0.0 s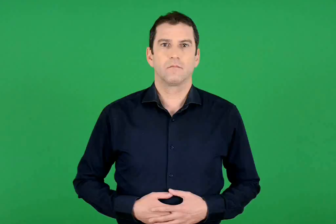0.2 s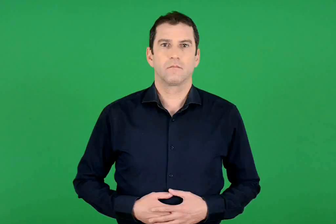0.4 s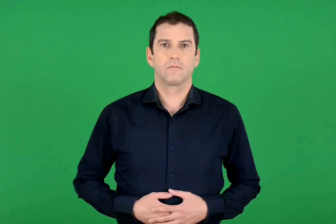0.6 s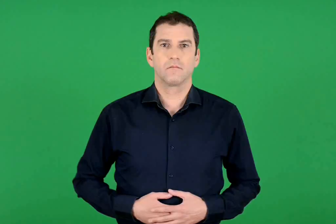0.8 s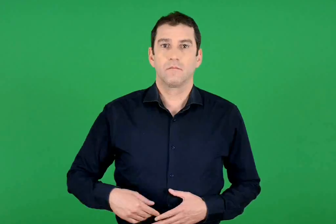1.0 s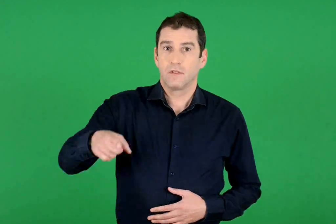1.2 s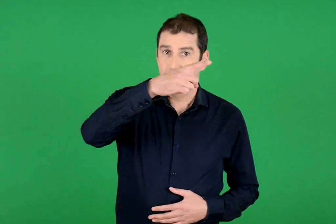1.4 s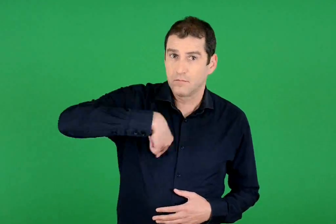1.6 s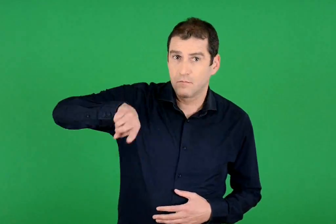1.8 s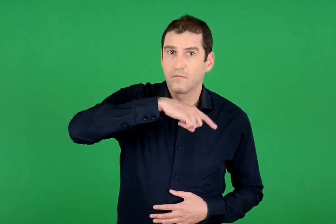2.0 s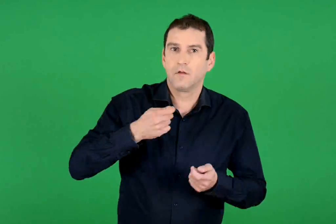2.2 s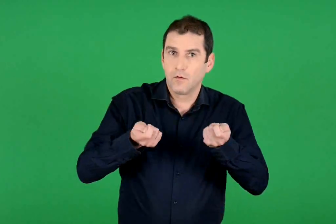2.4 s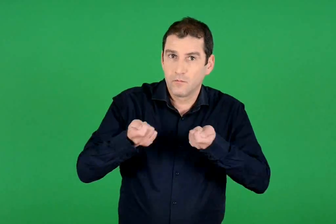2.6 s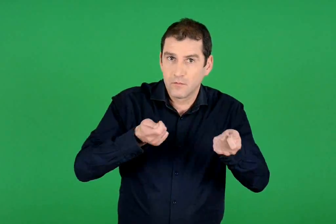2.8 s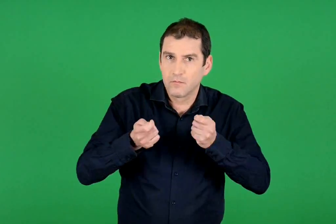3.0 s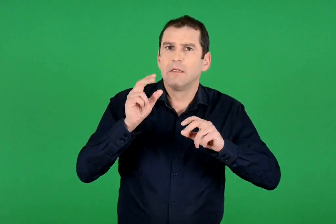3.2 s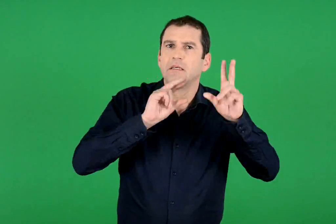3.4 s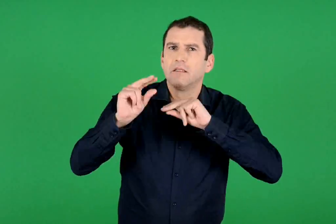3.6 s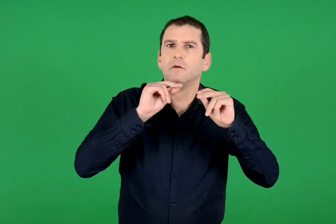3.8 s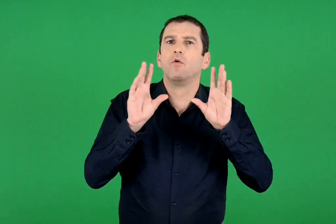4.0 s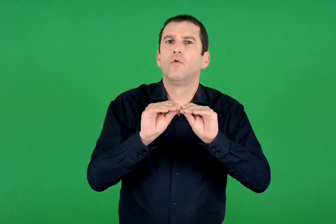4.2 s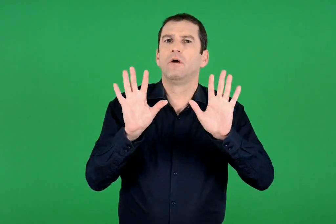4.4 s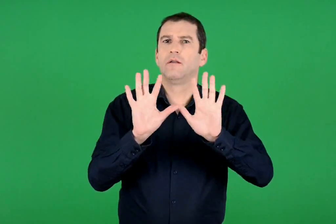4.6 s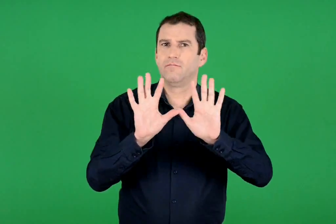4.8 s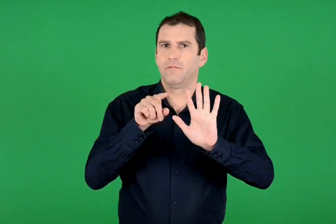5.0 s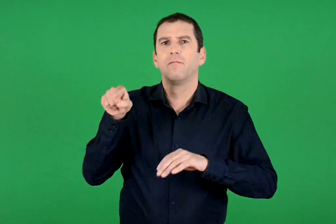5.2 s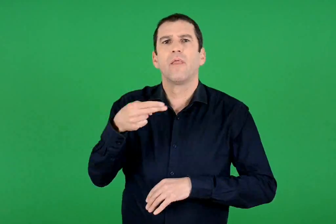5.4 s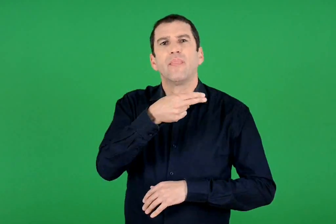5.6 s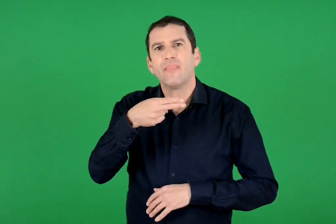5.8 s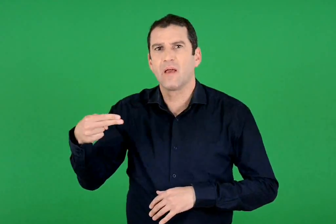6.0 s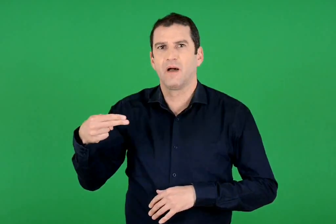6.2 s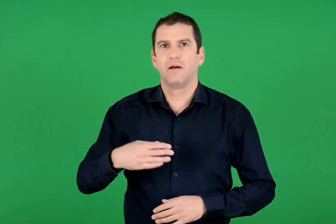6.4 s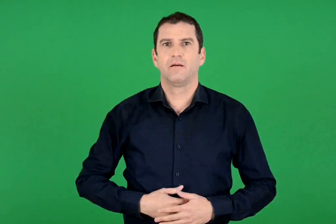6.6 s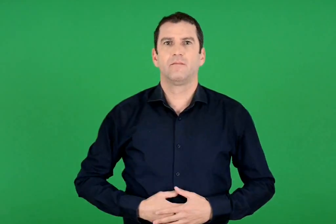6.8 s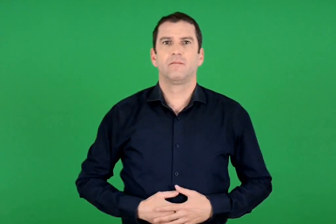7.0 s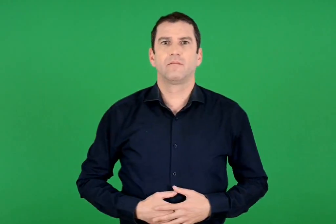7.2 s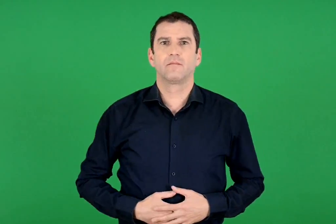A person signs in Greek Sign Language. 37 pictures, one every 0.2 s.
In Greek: οργανώνουμε μια τηλεοπτική συζήτηση με θέμα:
